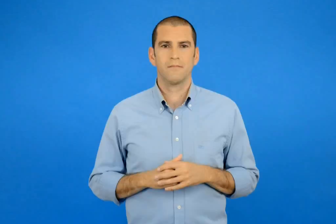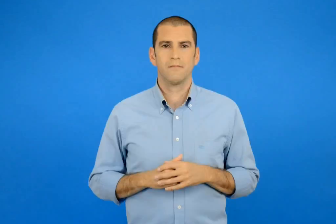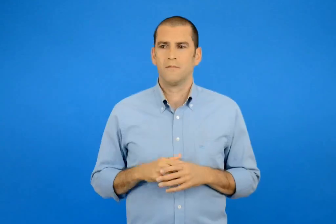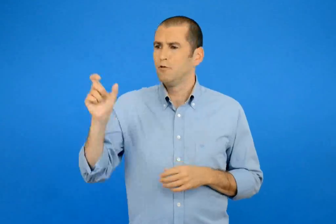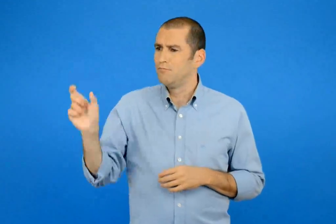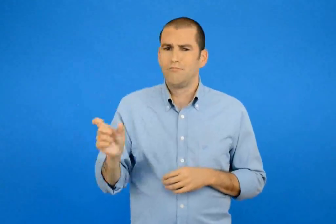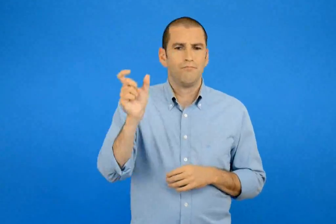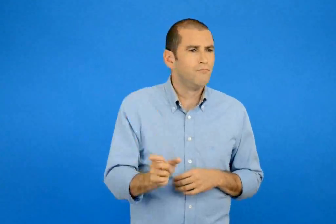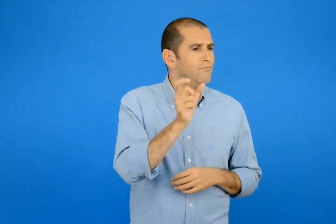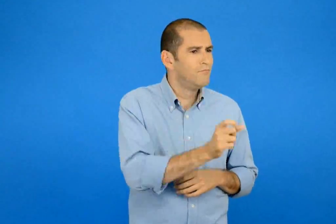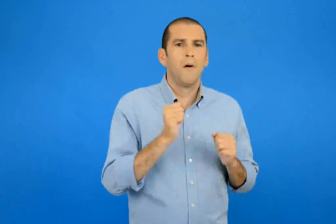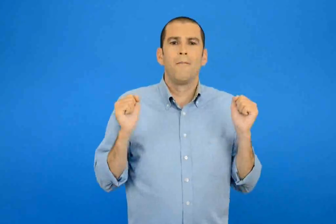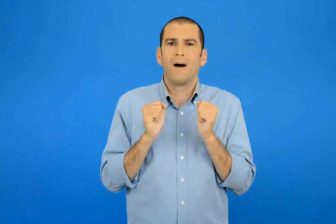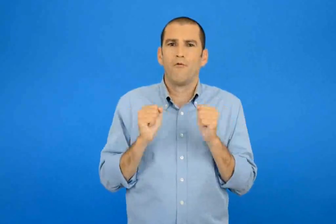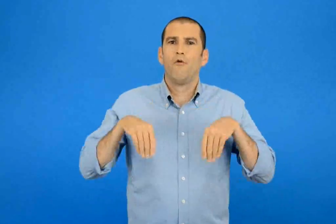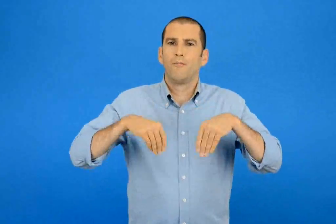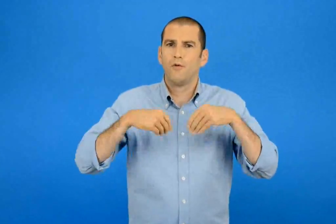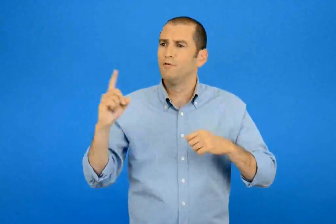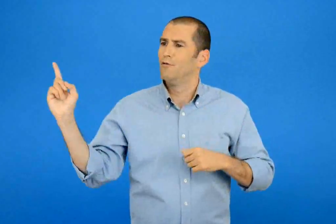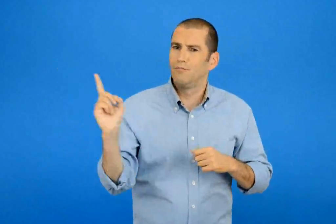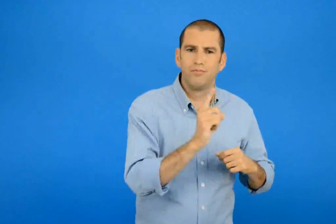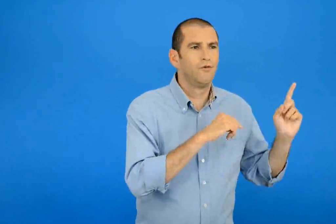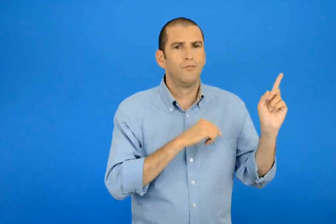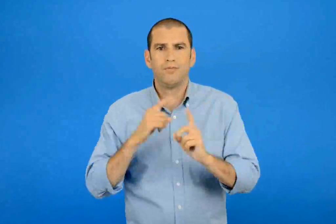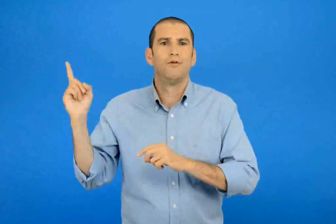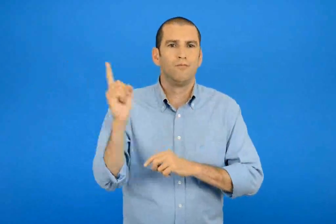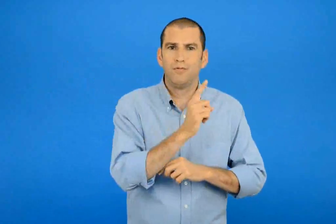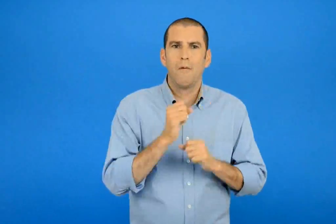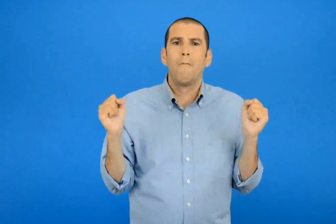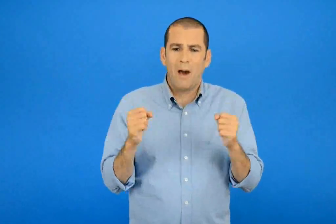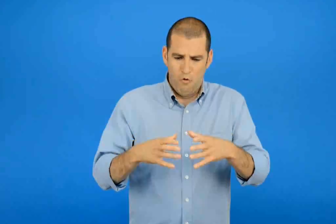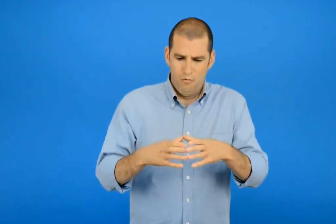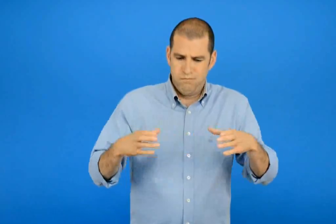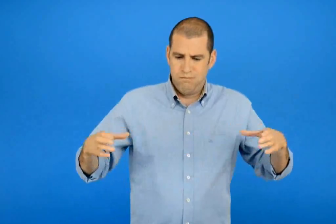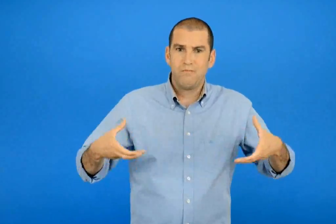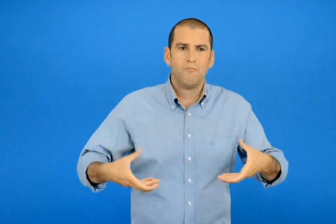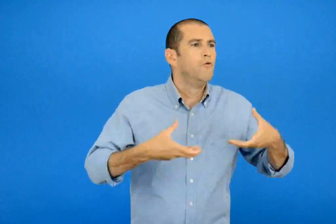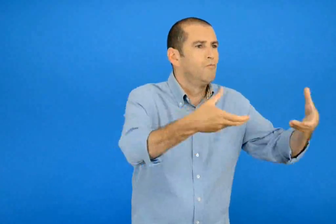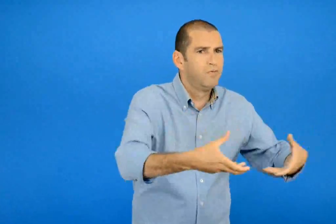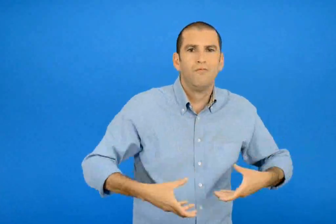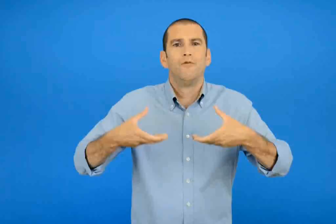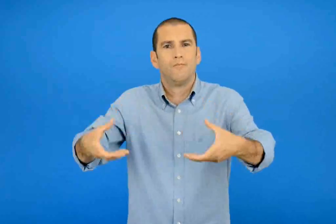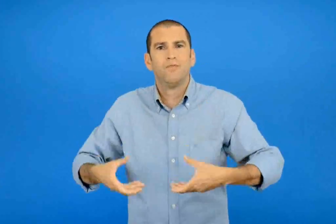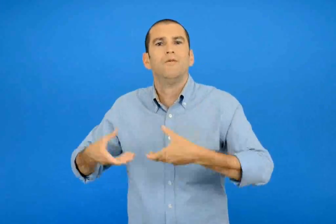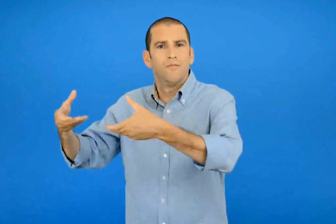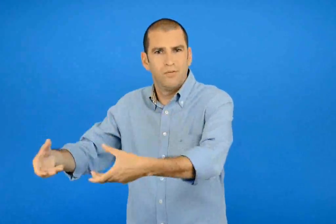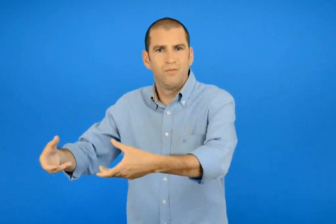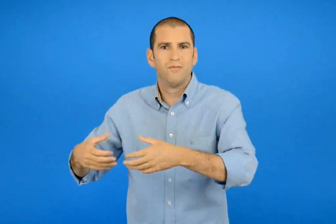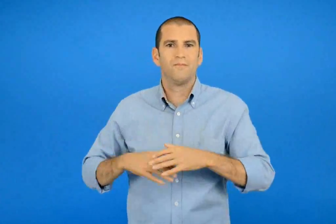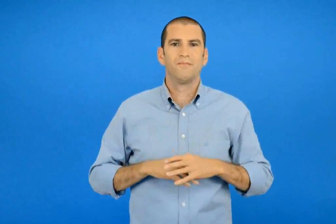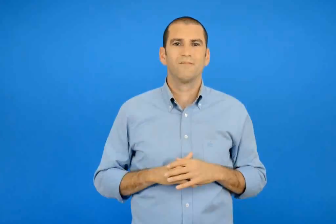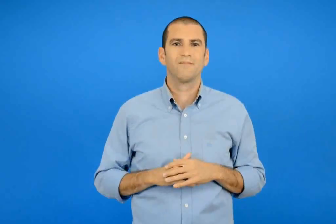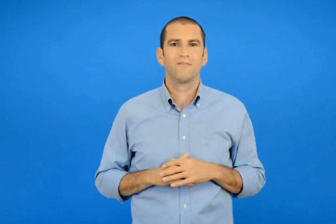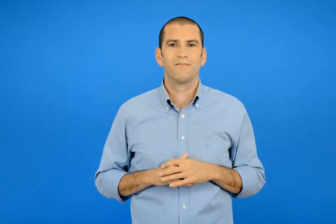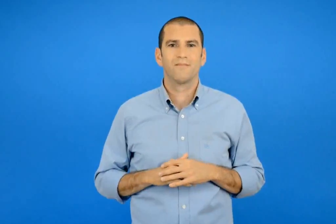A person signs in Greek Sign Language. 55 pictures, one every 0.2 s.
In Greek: περνούσαν παγοπώλες και μοιράζανε κολόνες
